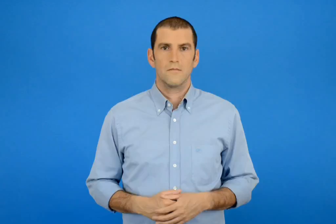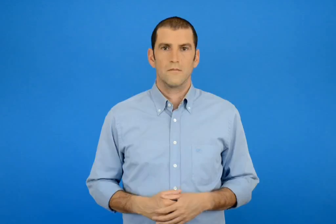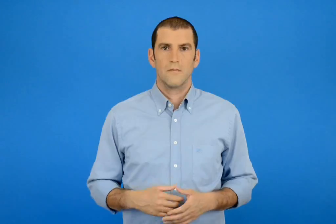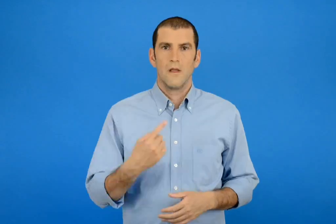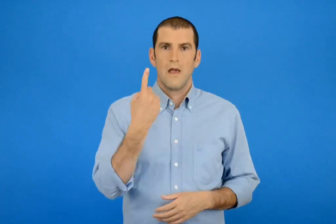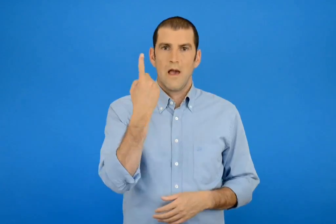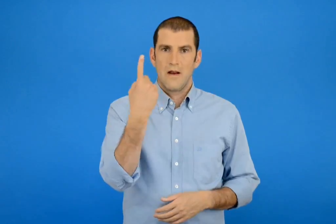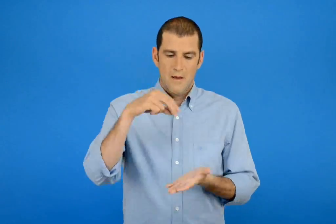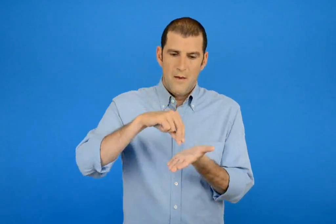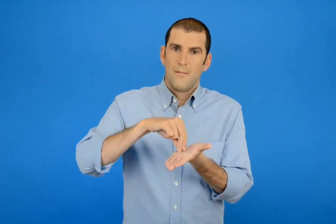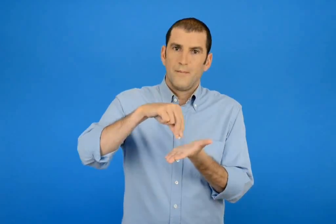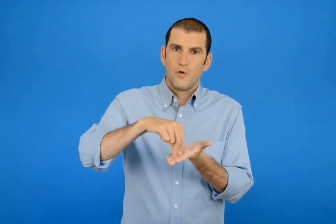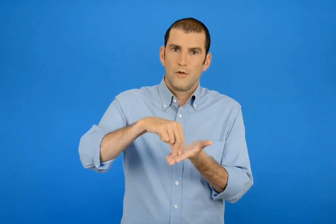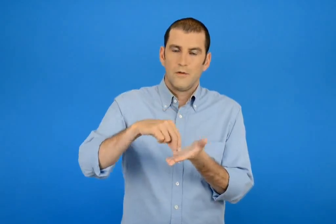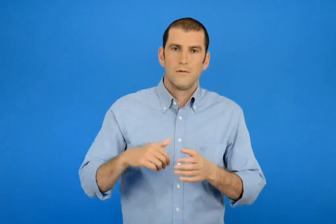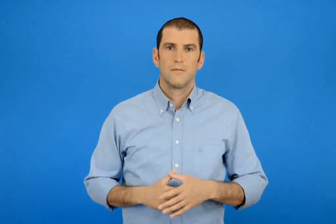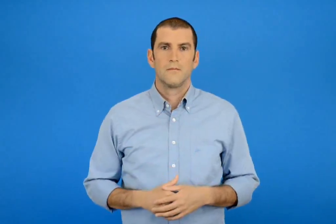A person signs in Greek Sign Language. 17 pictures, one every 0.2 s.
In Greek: ένα πιόνι
